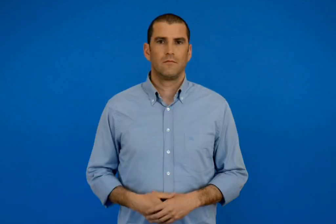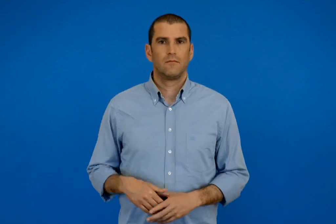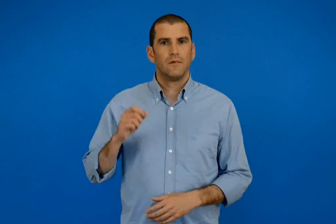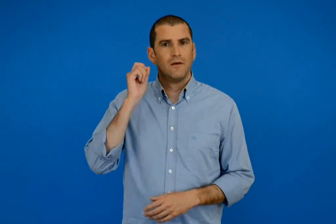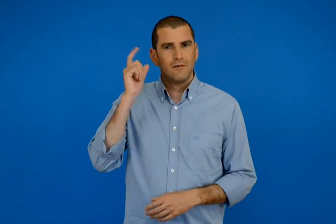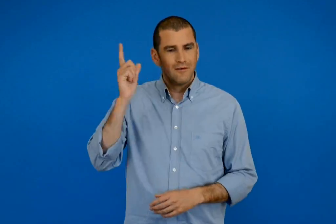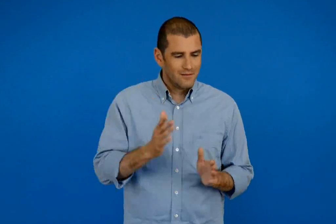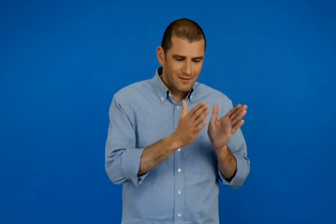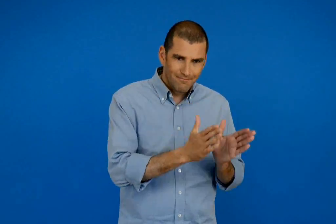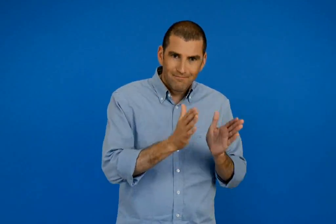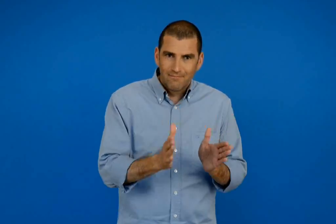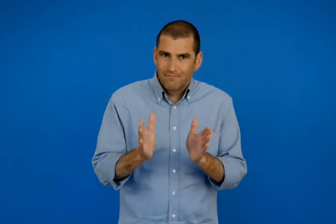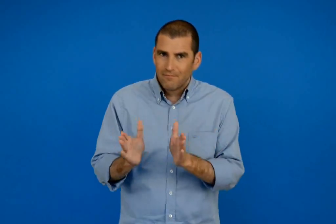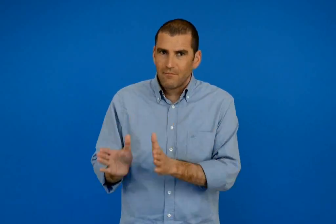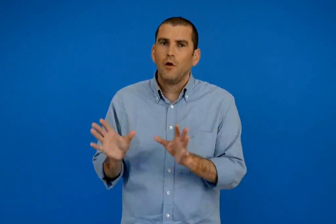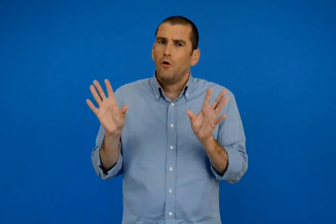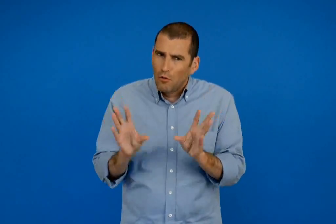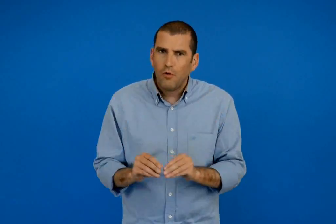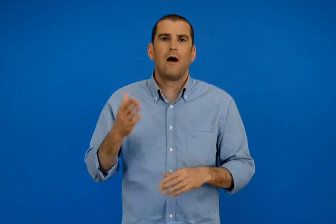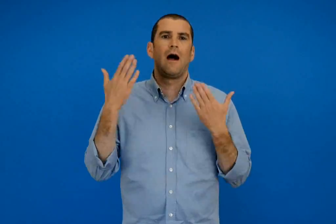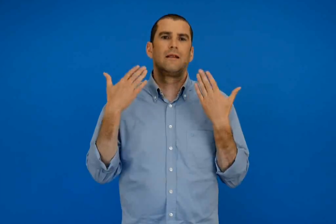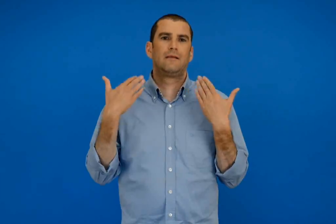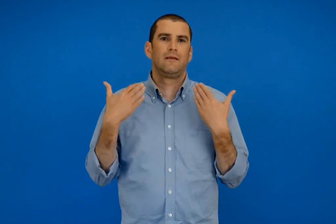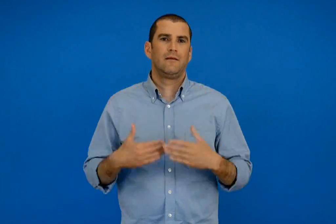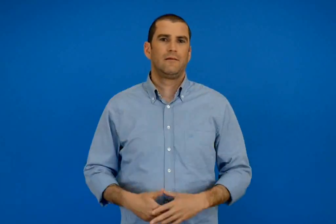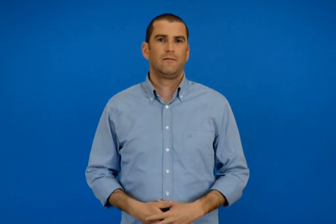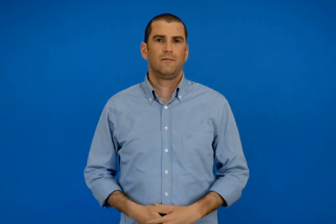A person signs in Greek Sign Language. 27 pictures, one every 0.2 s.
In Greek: νικόλαος γκυζης ιεροτελεστία της άνοιξης
